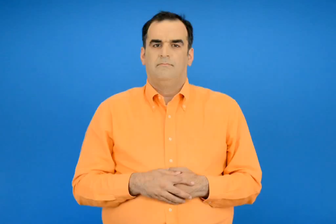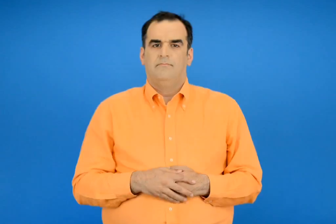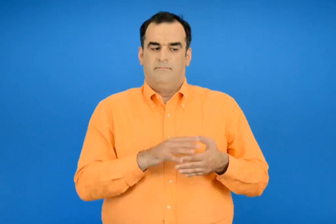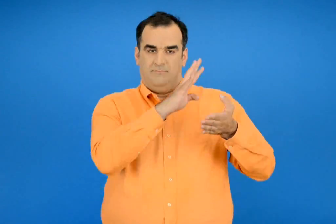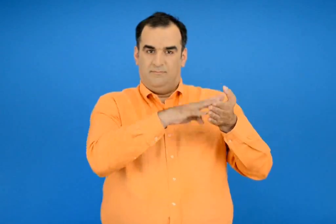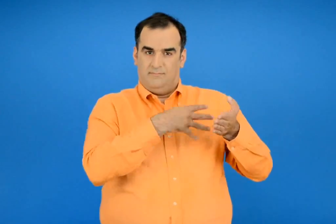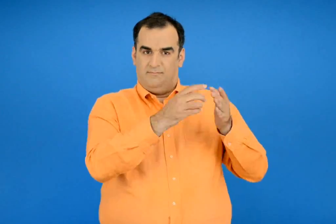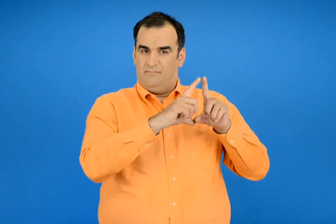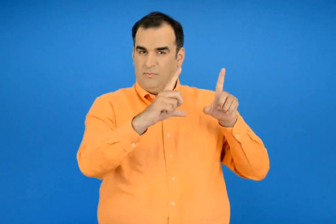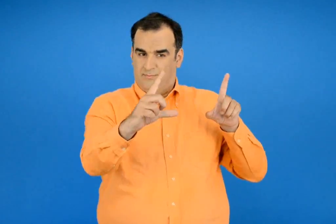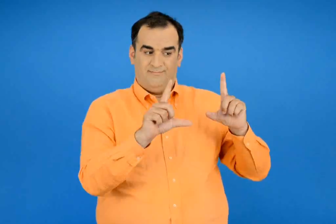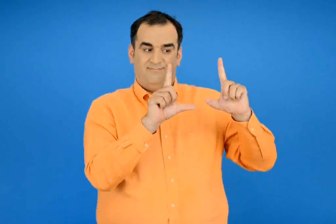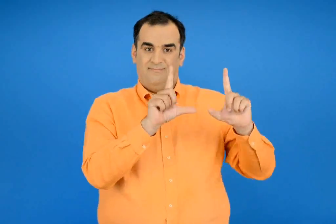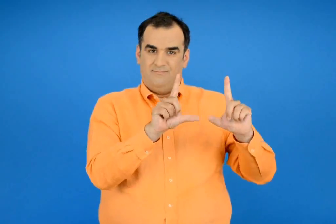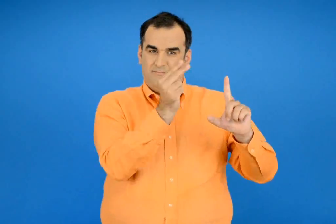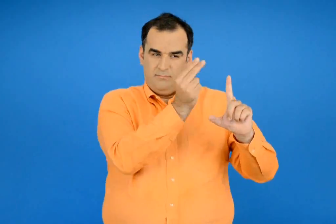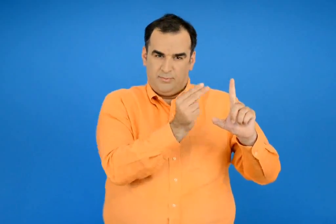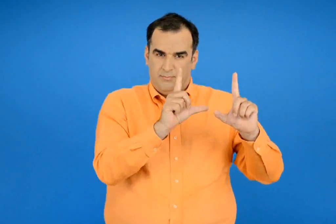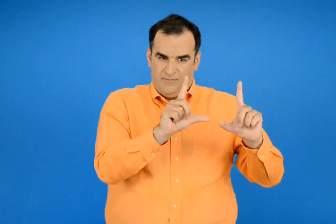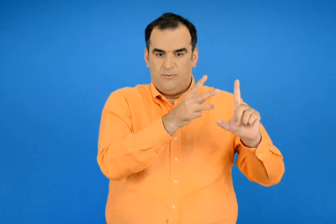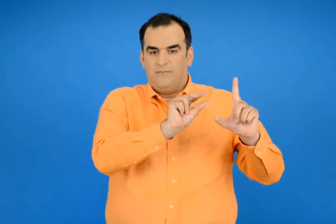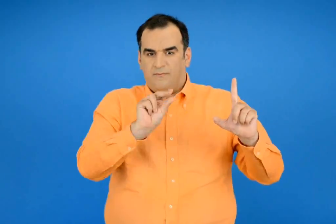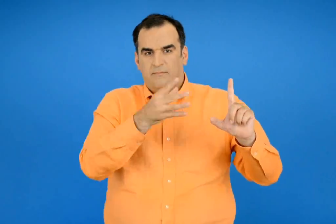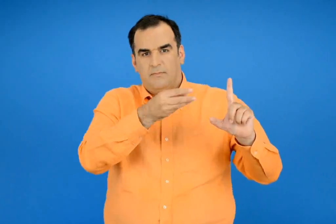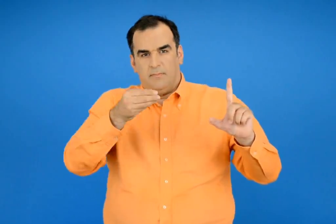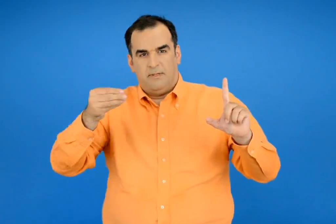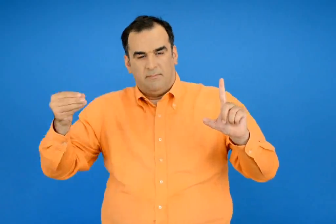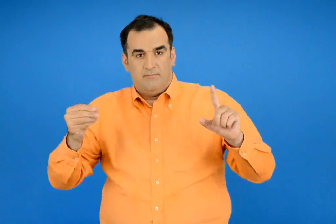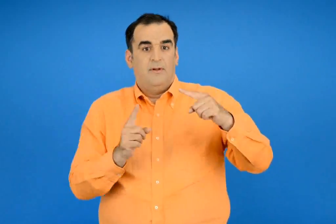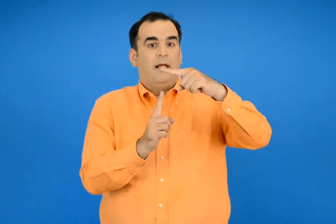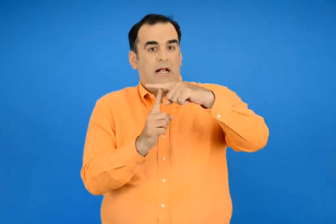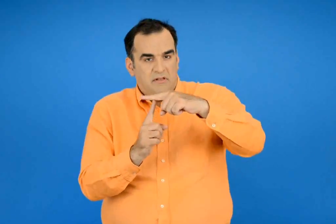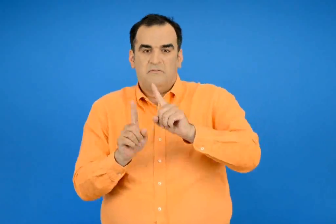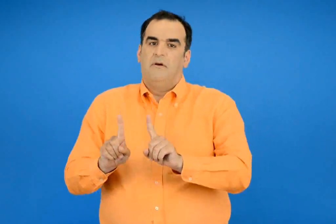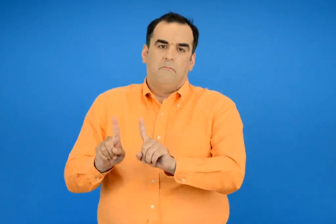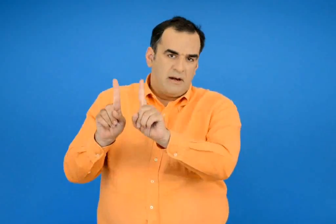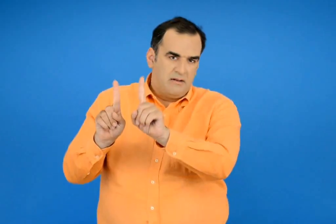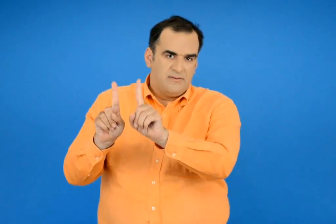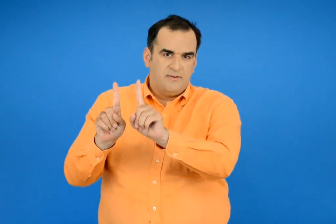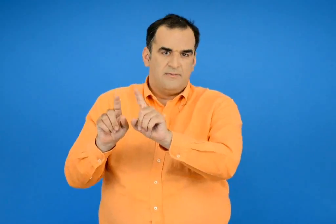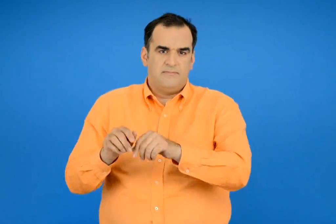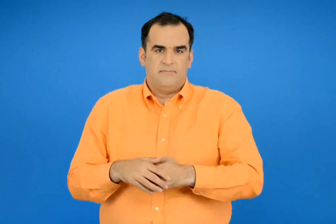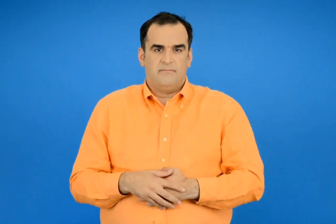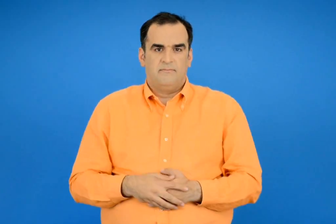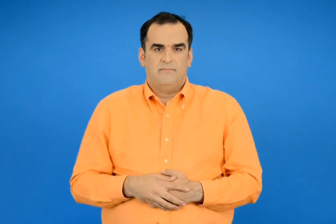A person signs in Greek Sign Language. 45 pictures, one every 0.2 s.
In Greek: φτιάχνω ένα μοτίβο με κάθετες και παράλληλες ευθείες
